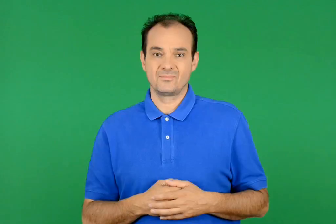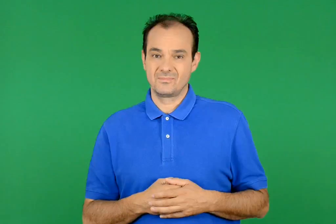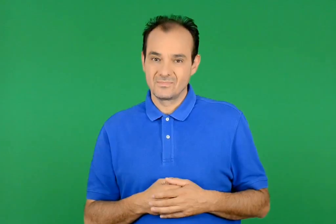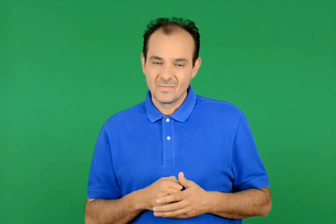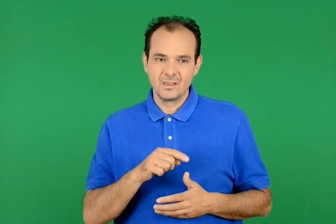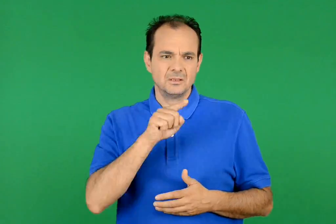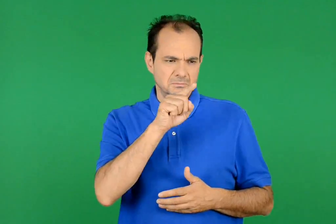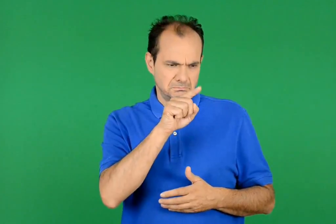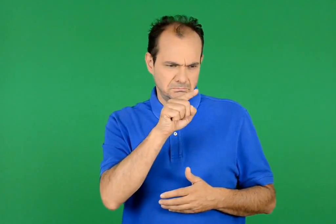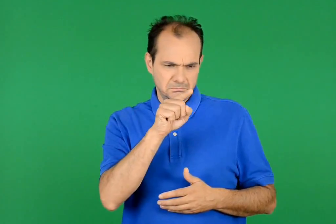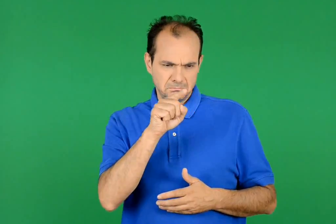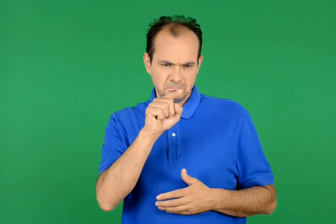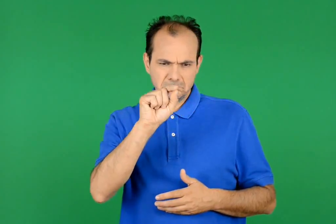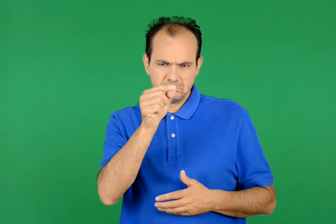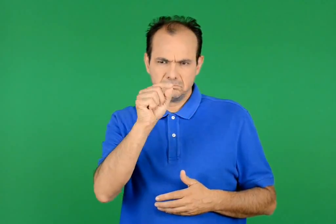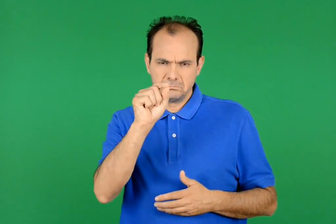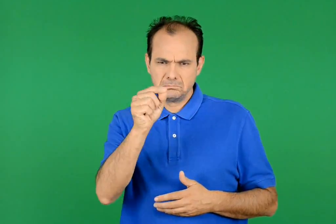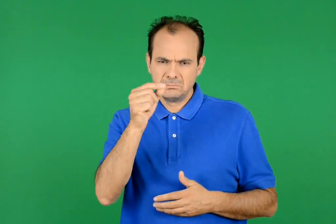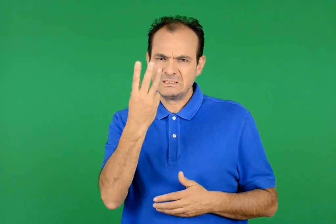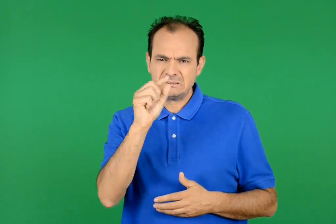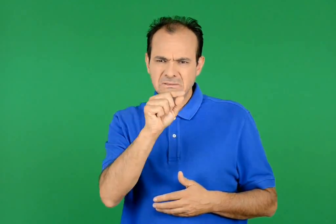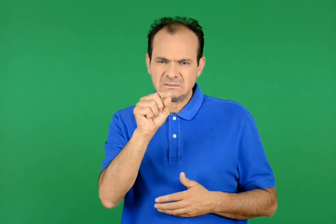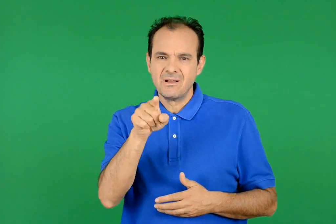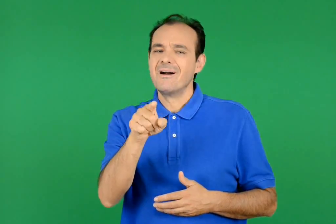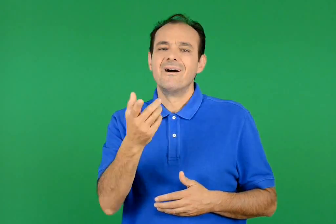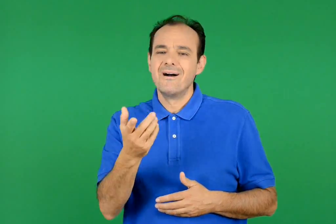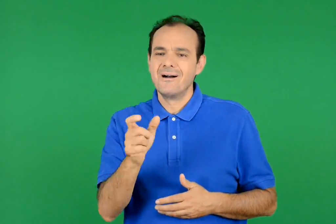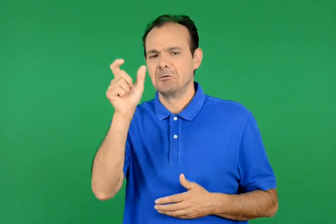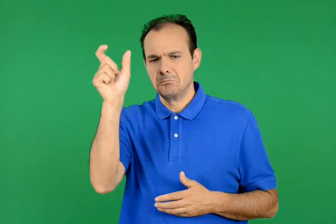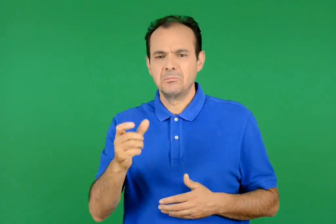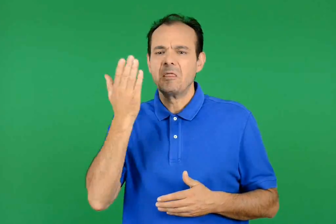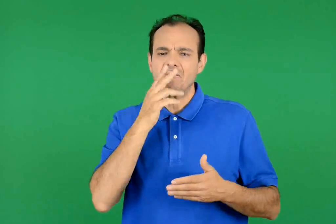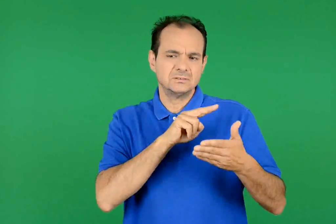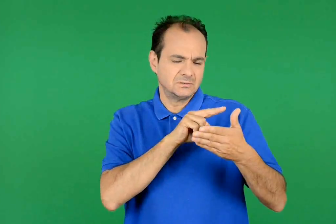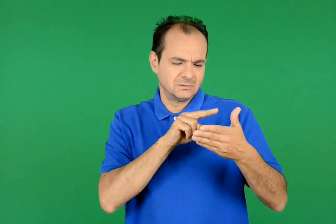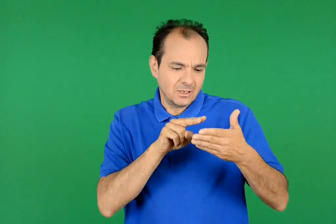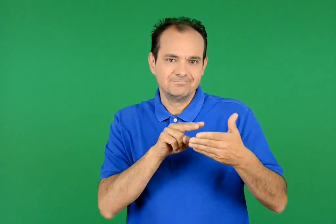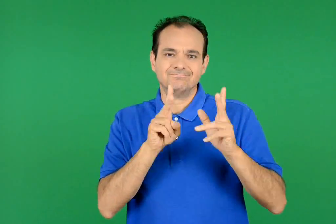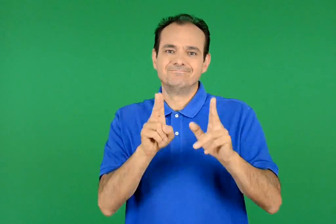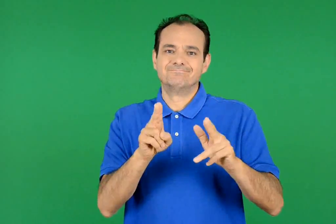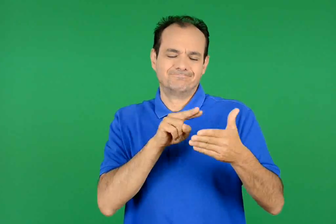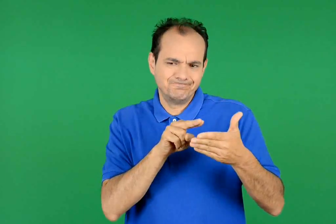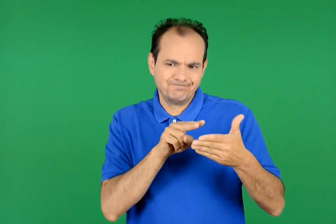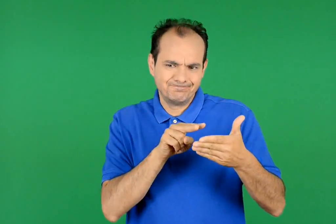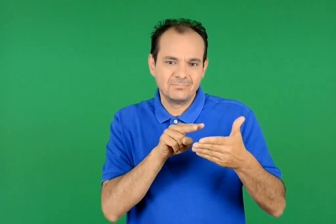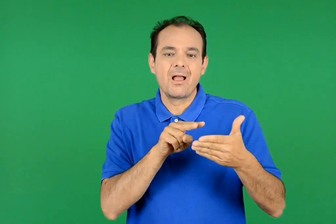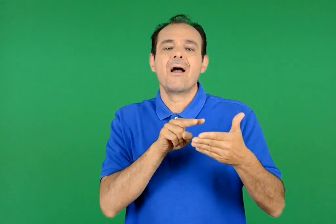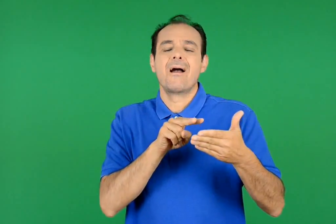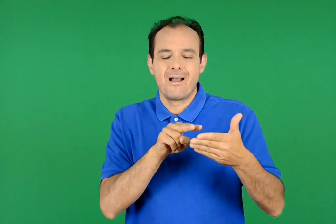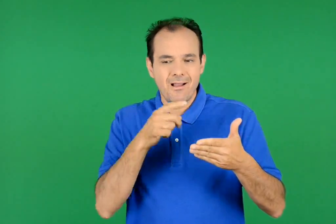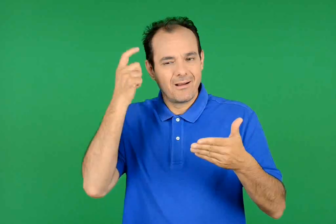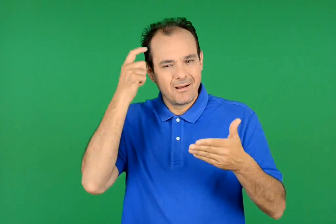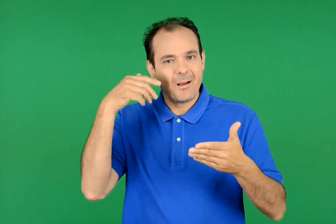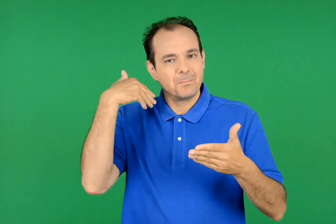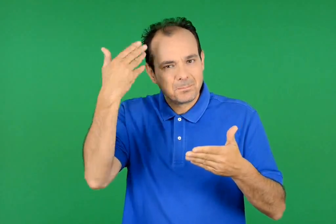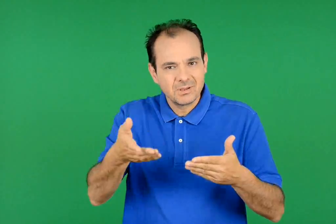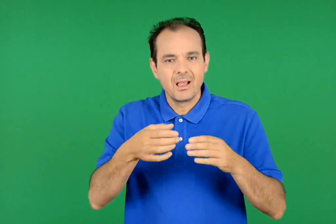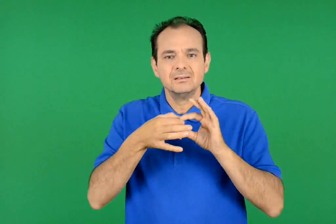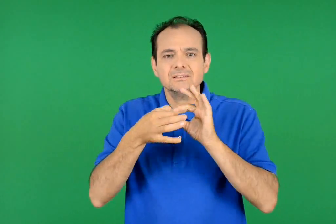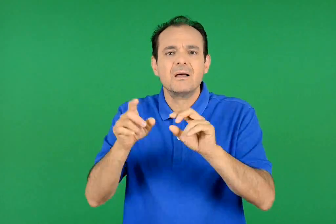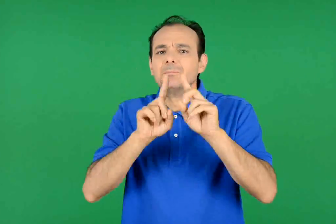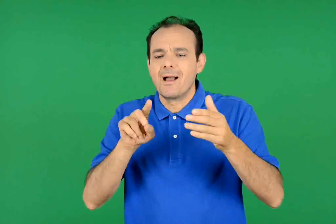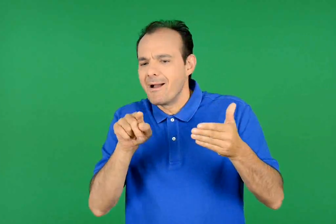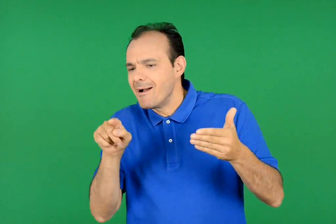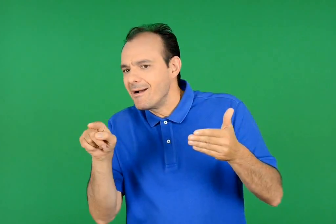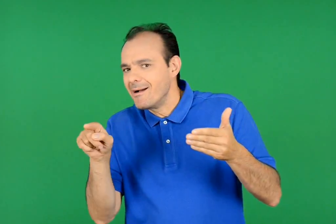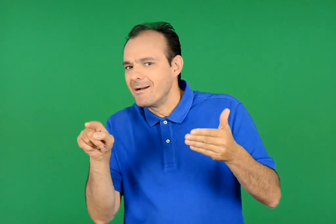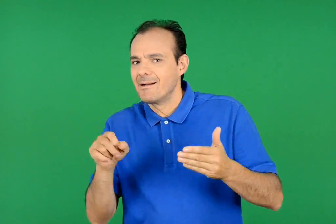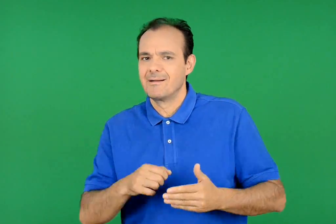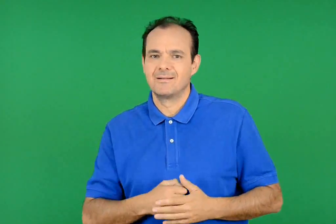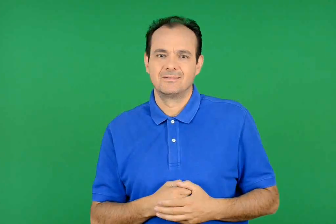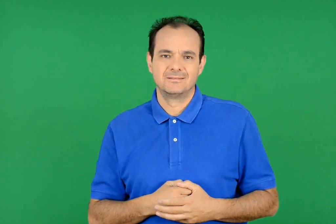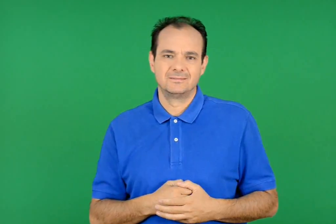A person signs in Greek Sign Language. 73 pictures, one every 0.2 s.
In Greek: με τα αποσιωπητικά σταματάμε μια πρόταση επειδή αυτός που τη διαβάζει θα καταλάβει ποια είναι η συνέχεια
